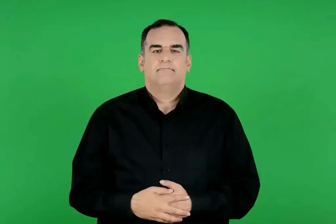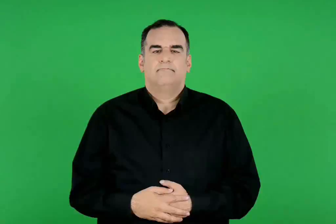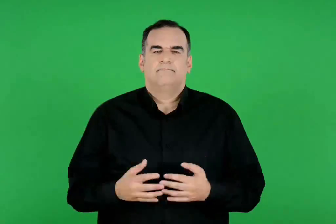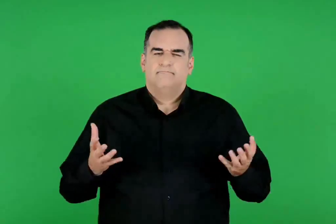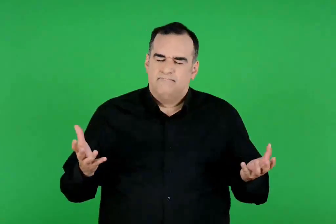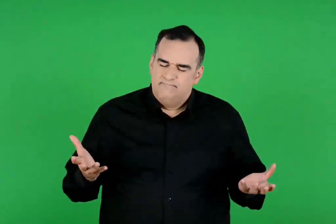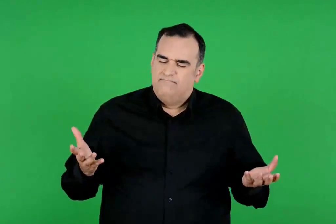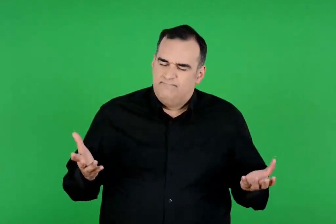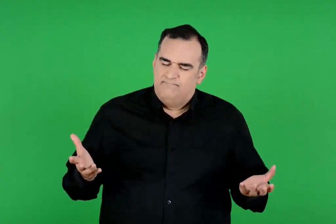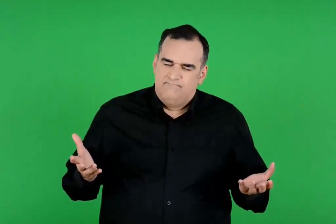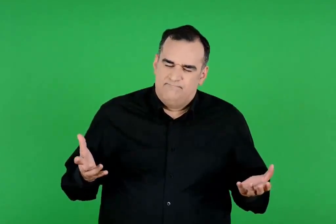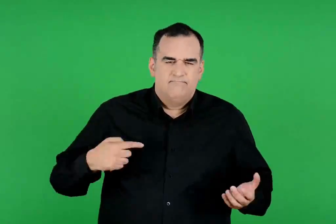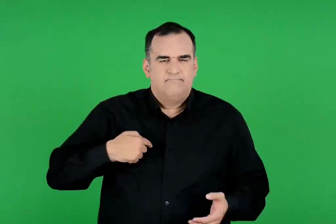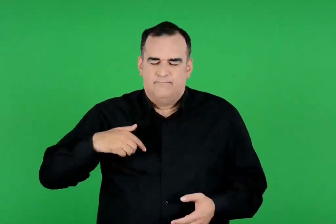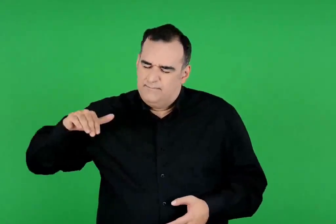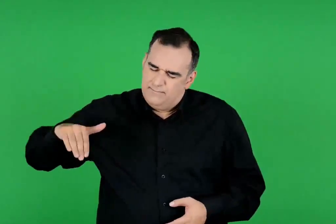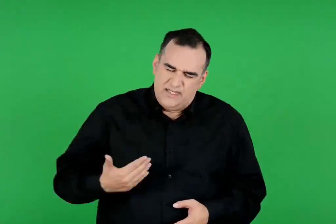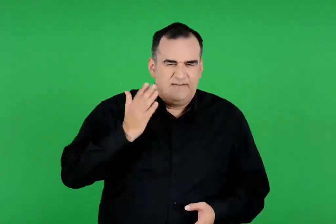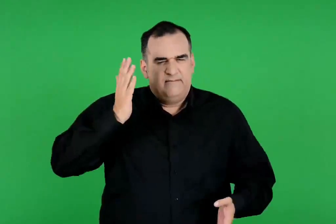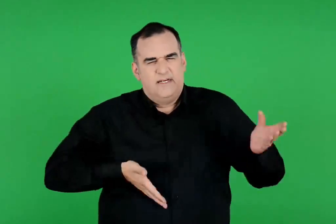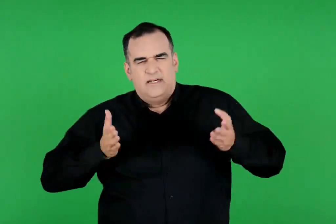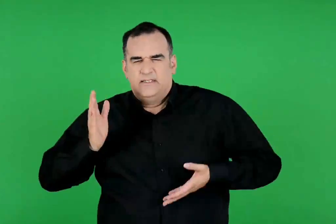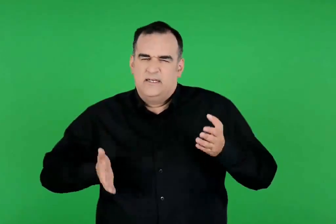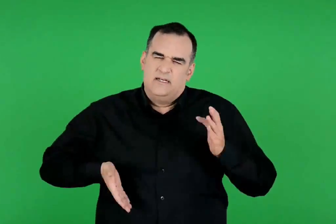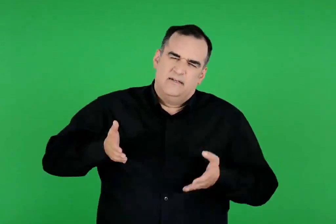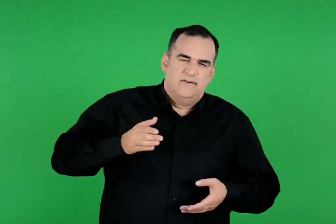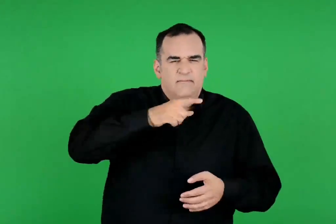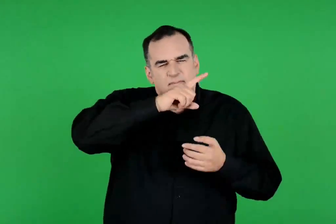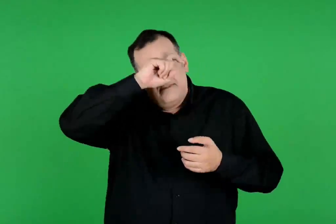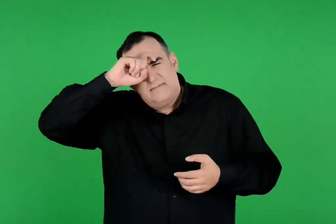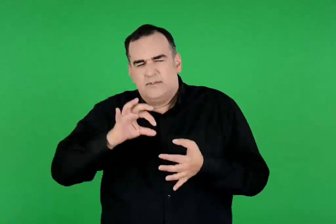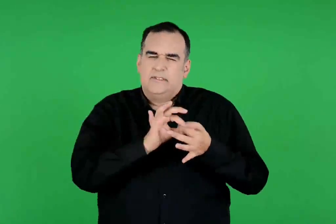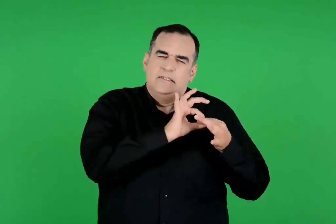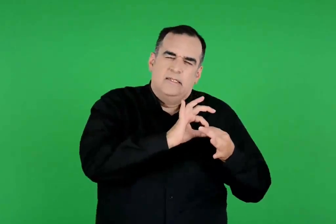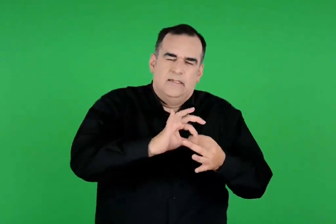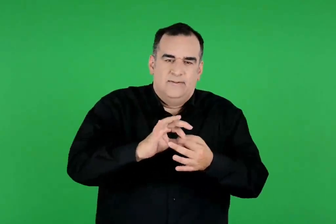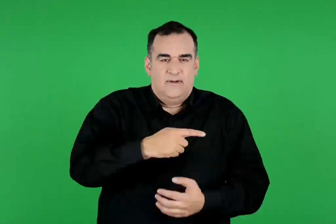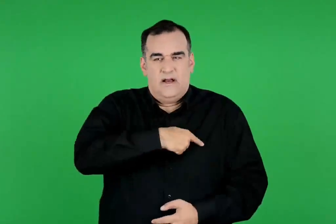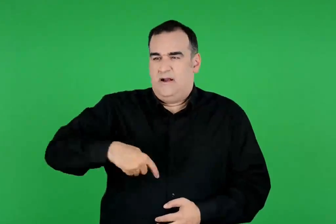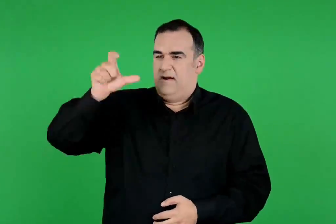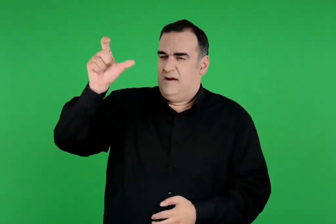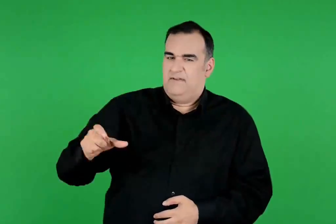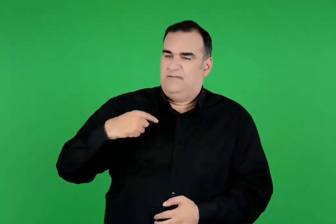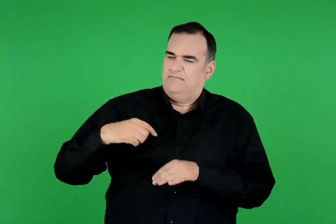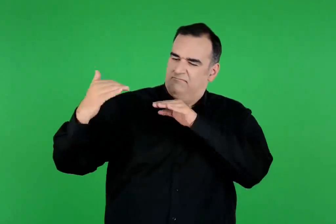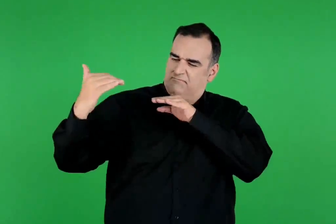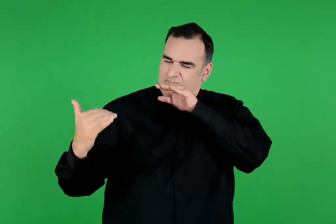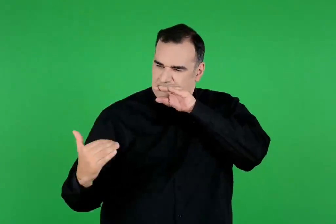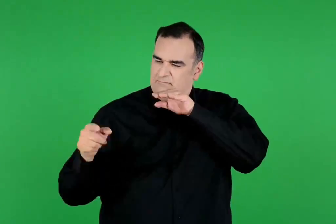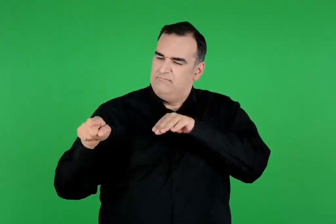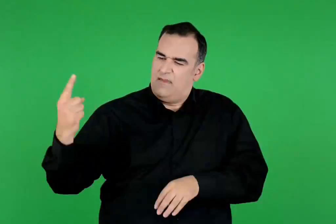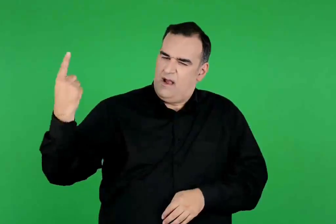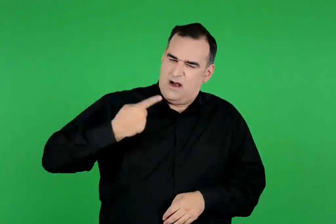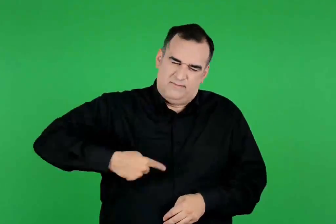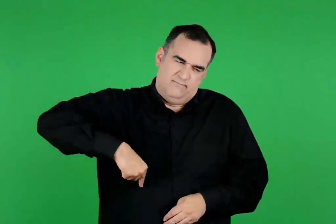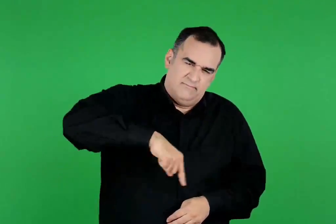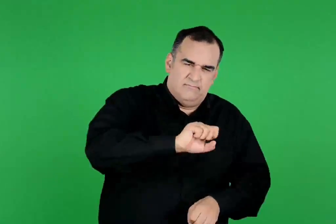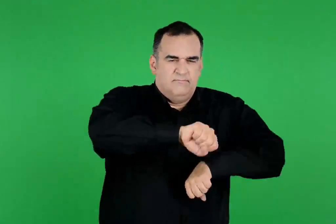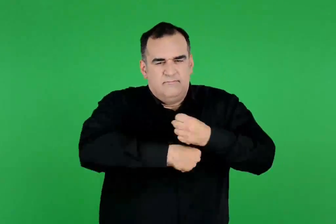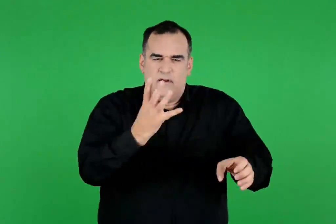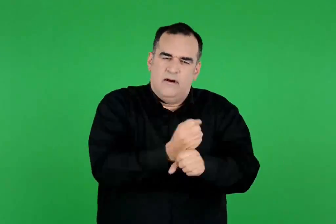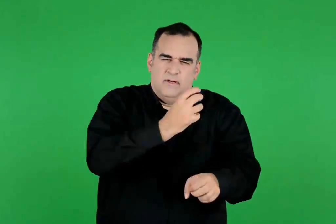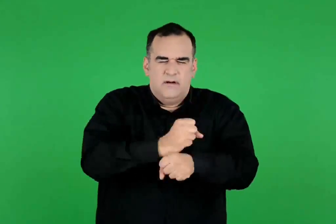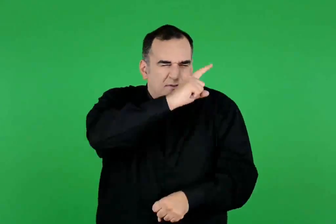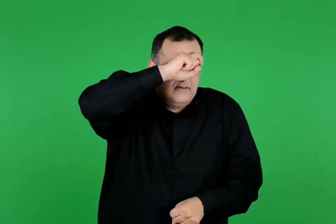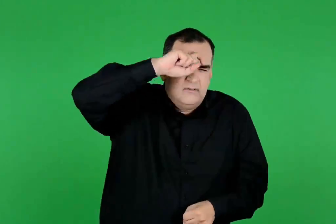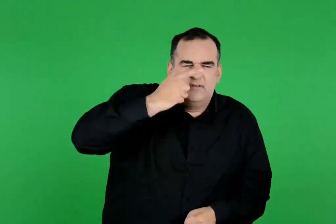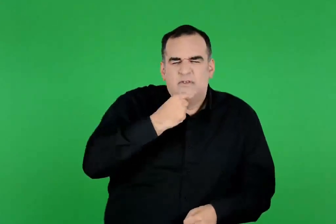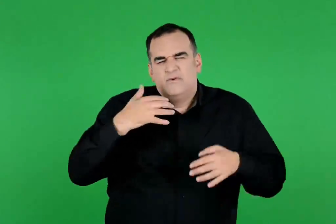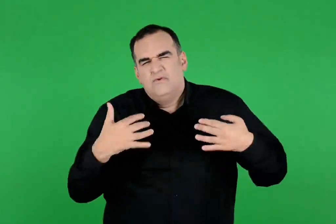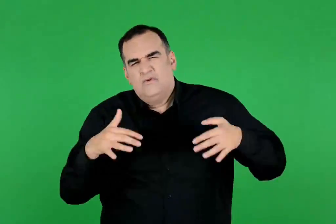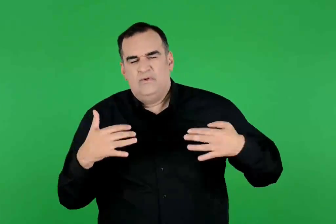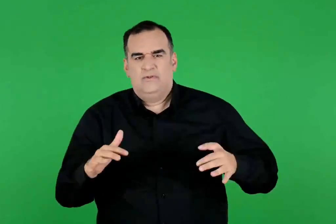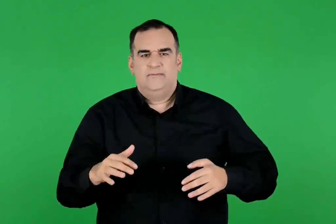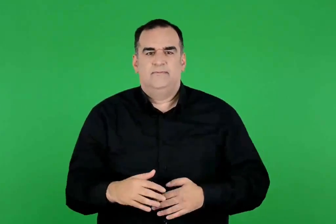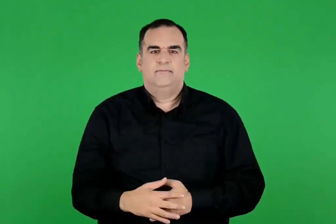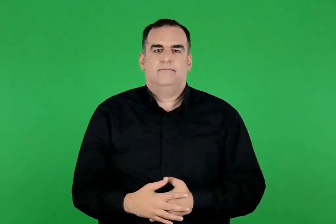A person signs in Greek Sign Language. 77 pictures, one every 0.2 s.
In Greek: πέρασα βάσανα αμέτρητα , σε αφέντη δούλεψα πολύ κατώτερο μου , που άθλους φοβερούς , αβάσταχτους με πρόσταξε να κάνω
